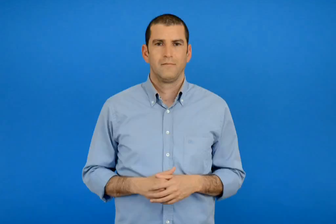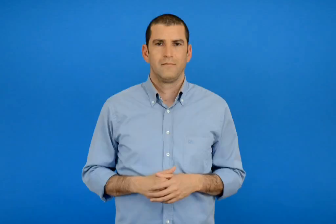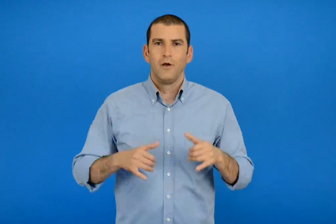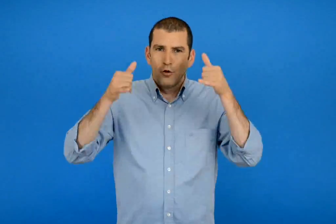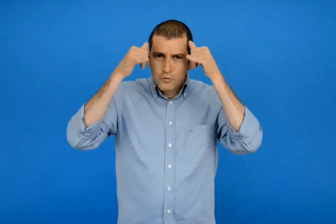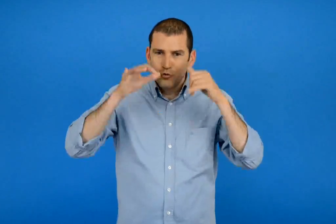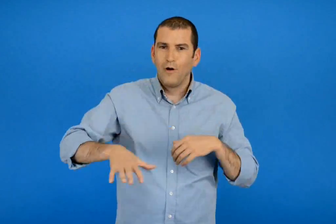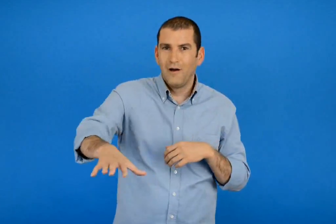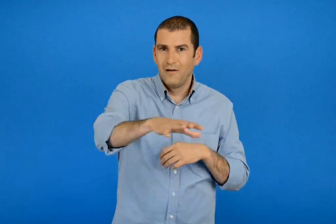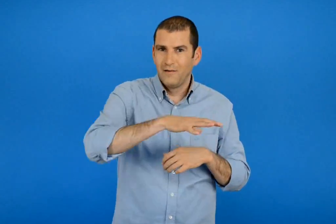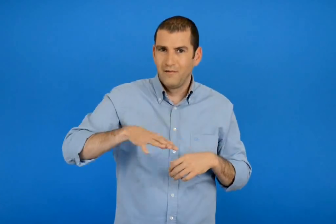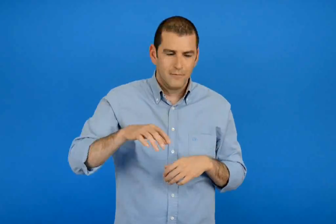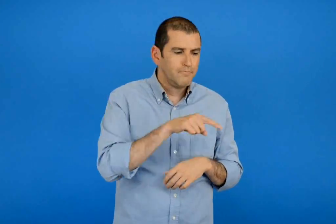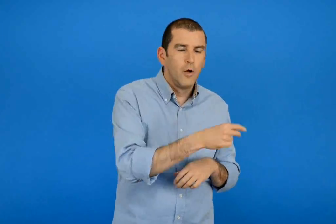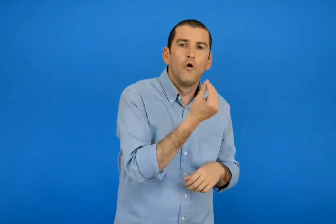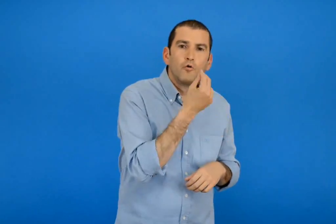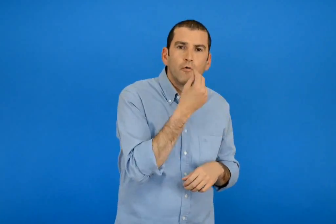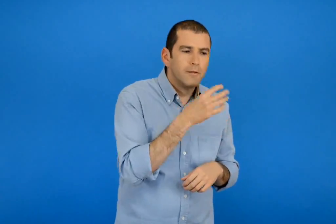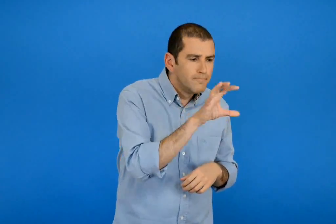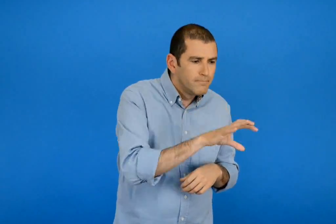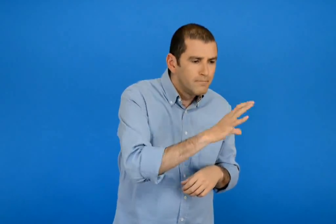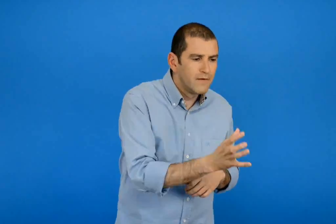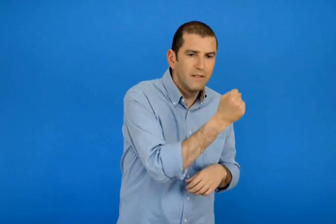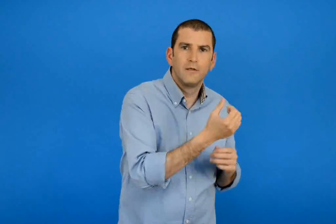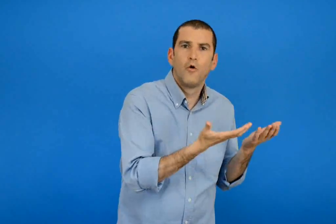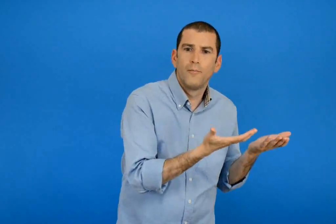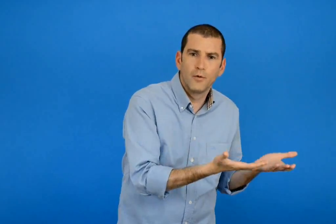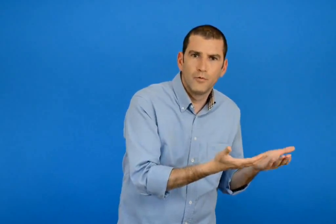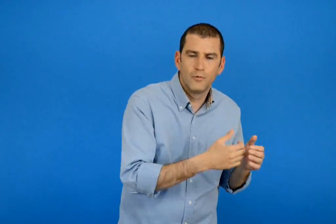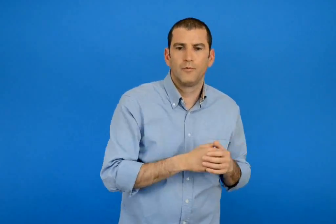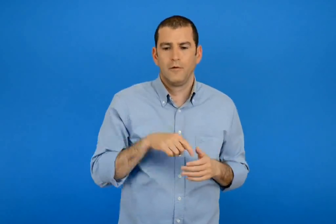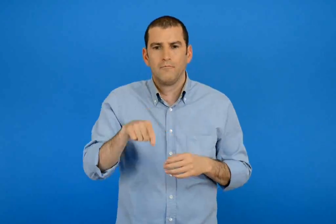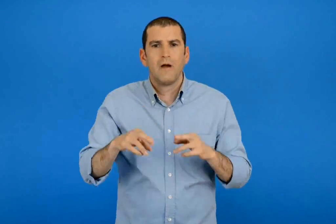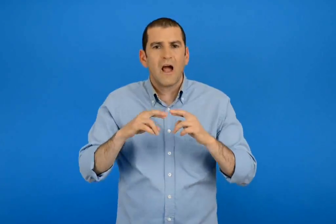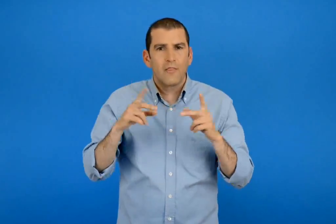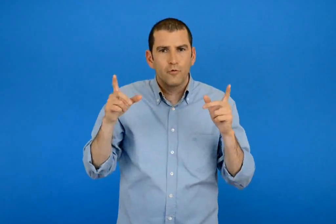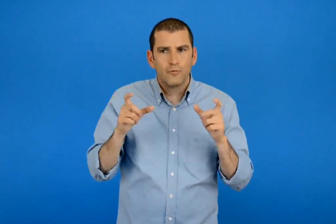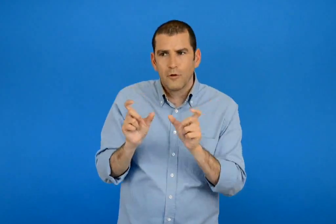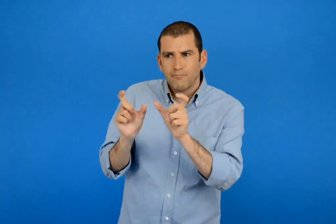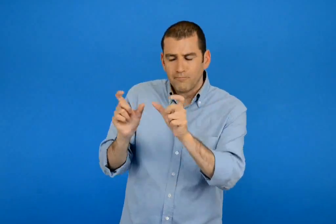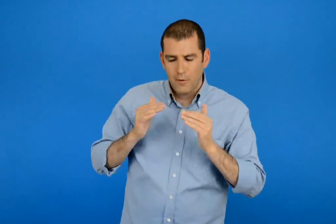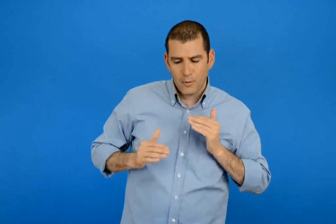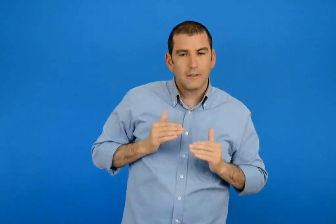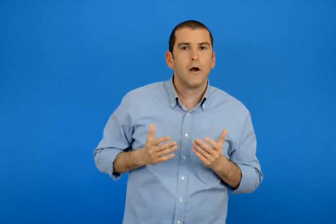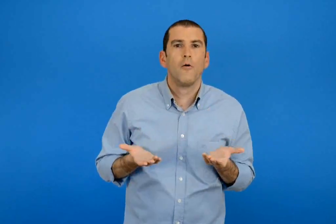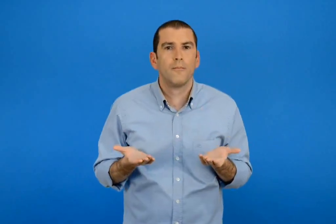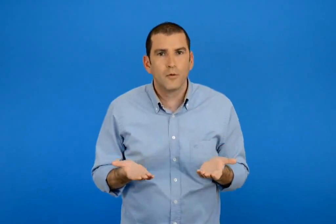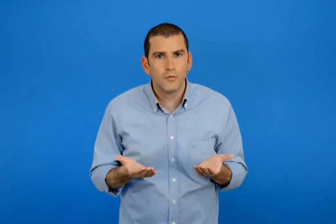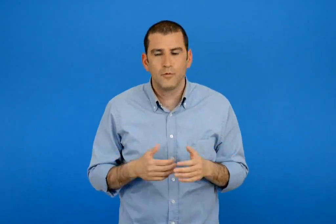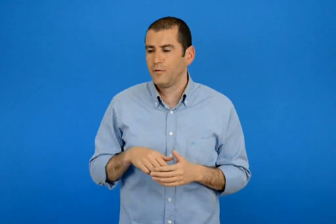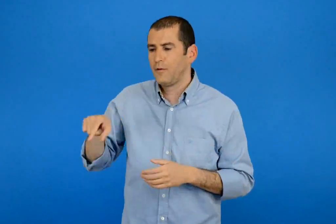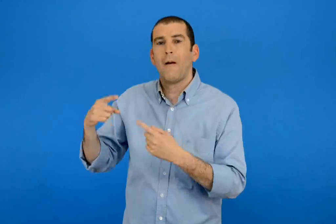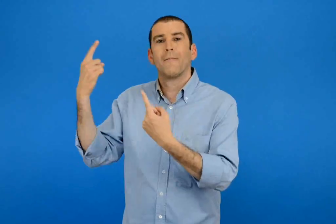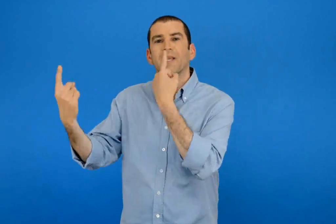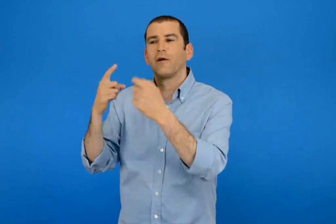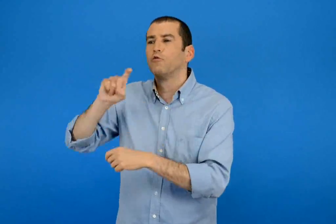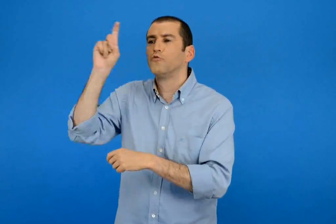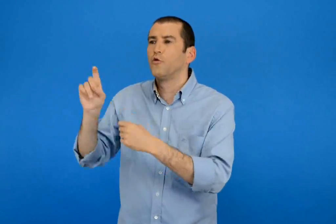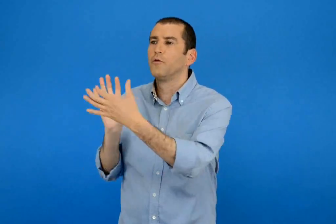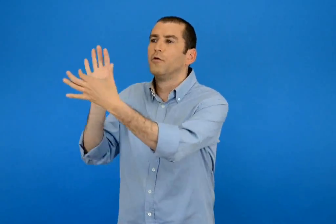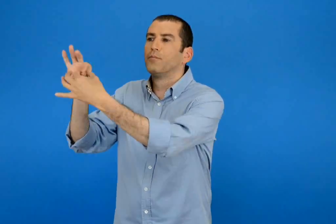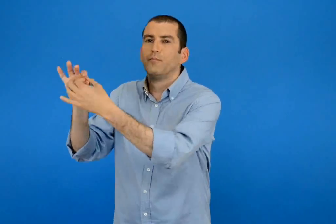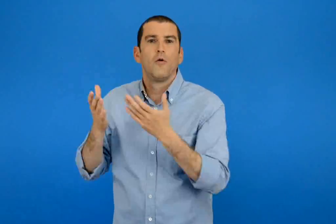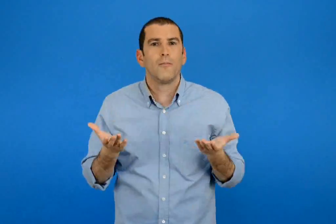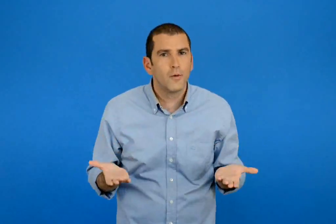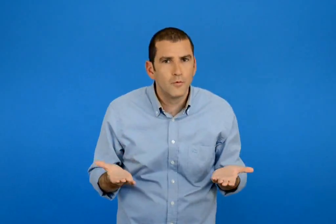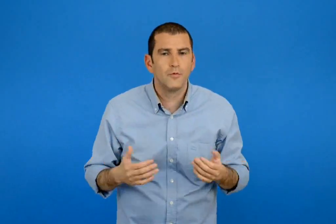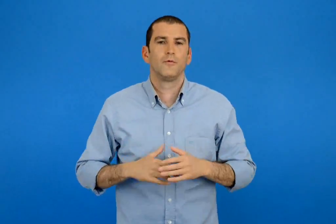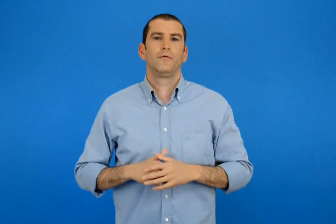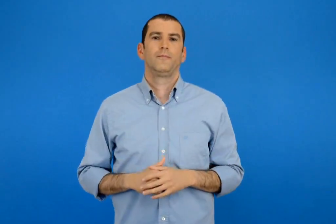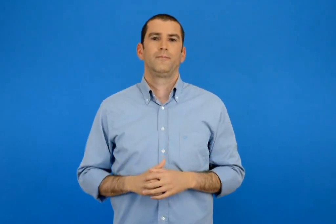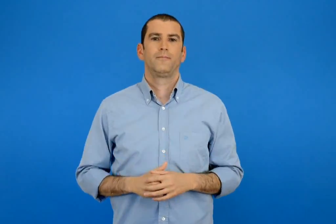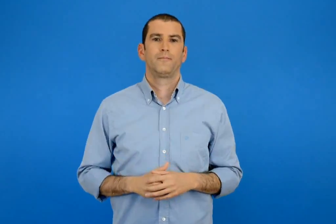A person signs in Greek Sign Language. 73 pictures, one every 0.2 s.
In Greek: πως τα ζώα βρίσκουν την τροφή τους ; πως προφυλάσσονται από τους εχθρούς τους ; πως είναι προσαρμοσμένα στο περιβάλλον που ζουν ;
